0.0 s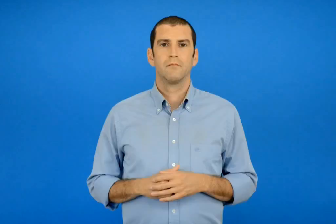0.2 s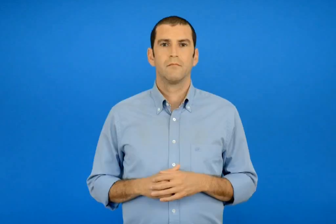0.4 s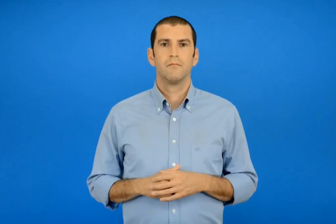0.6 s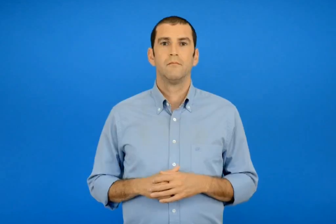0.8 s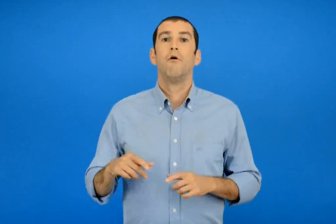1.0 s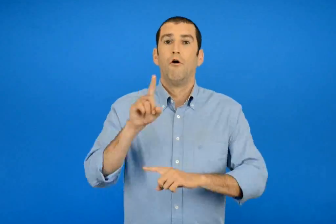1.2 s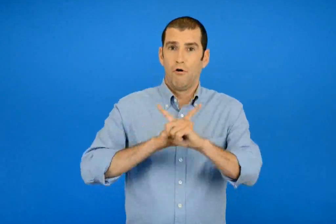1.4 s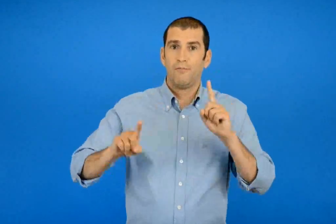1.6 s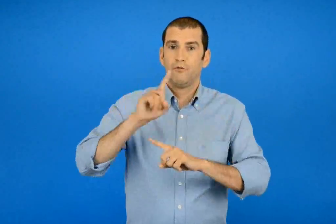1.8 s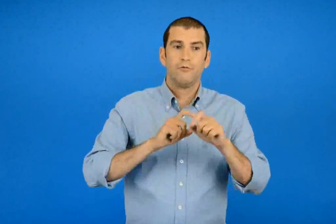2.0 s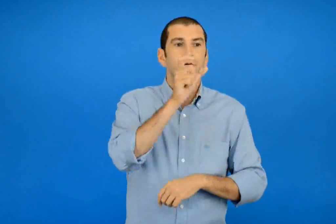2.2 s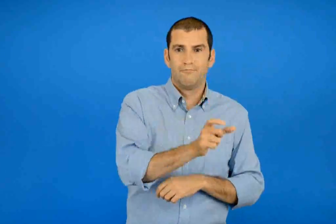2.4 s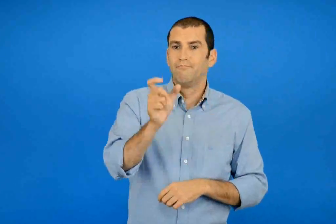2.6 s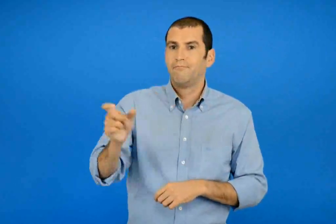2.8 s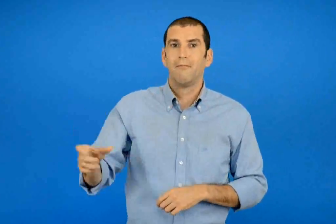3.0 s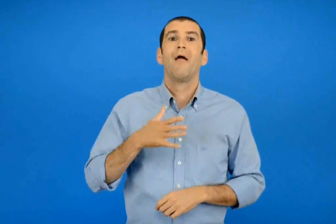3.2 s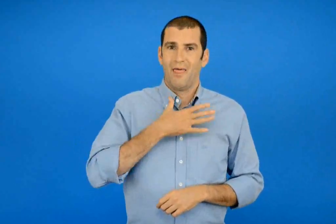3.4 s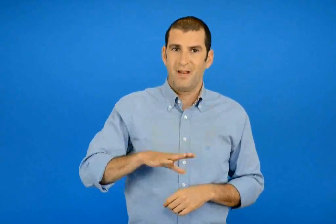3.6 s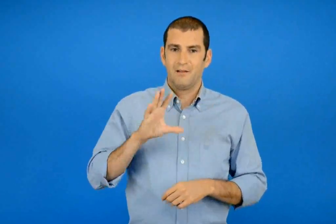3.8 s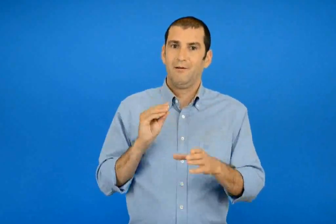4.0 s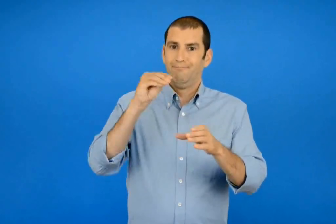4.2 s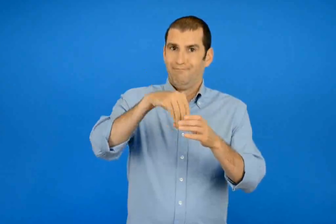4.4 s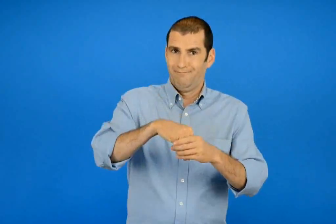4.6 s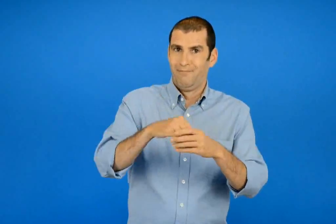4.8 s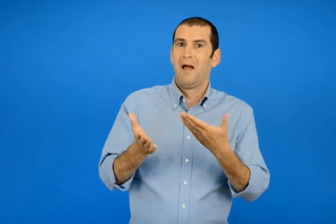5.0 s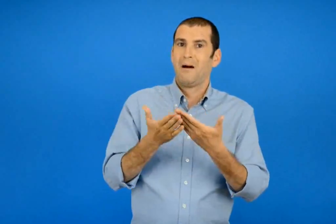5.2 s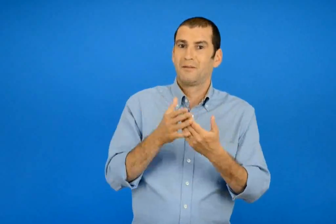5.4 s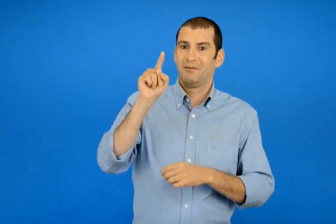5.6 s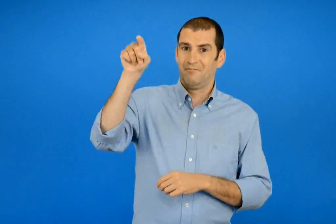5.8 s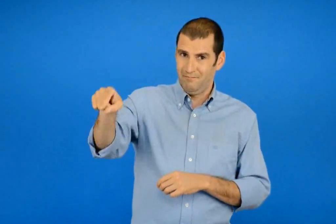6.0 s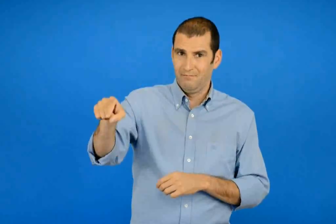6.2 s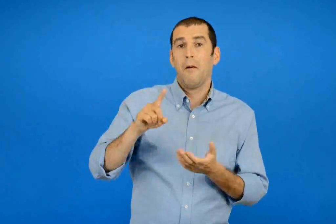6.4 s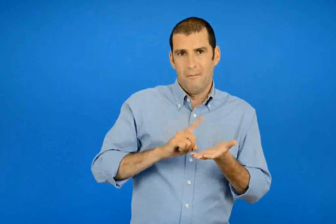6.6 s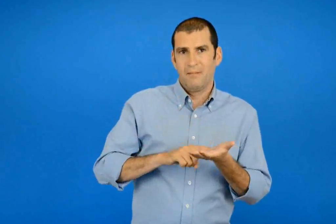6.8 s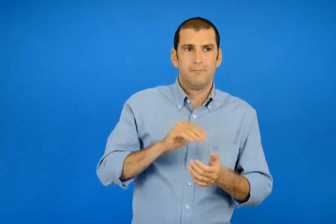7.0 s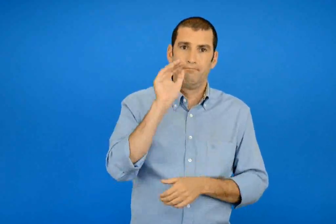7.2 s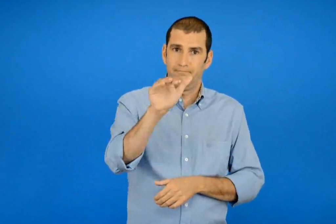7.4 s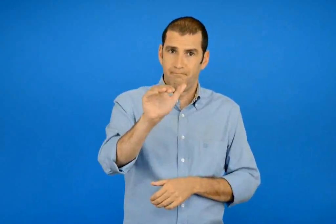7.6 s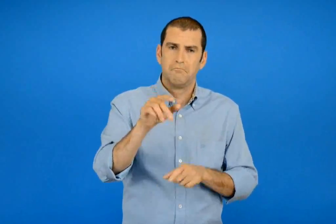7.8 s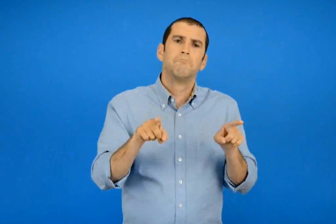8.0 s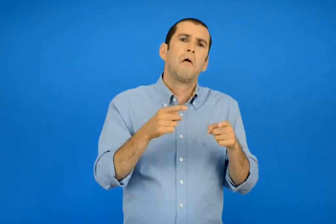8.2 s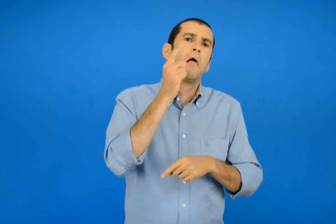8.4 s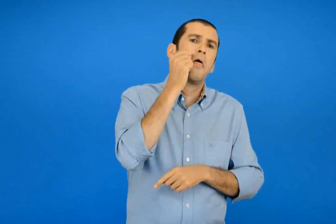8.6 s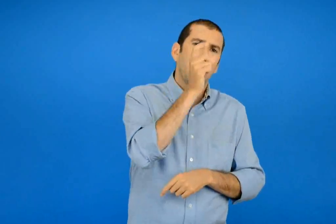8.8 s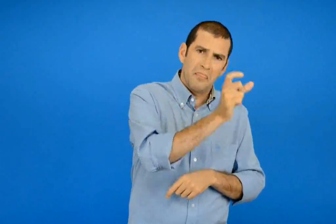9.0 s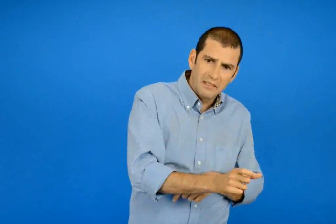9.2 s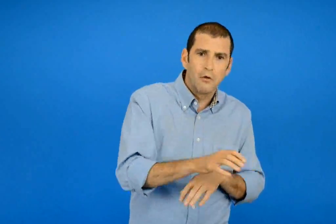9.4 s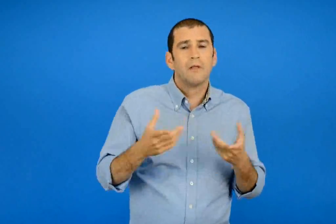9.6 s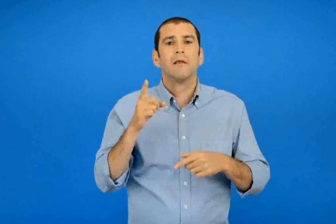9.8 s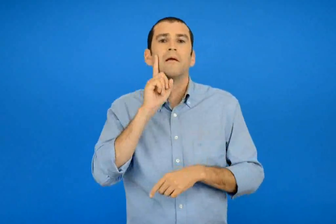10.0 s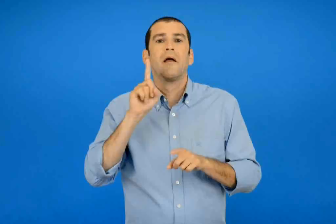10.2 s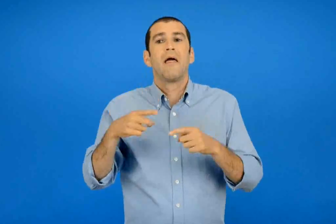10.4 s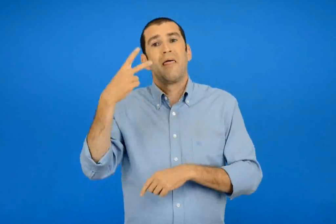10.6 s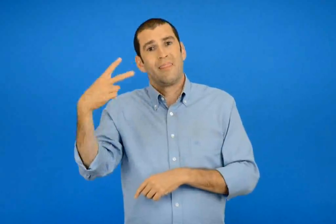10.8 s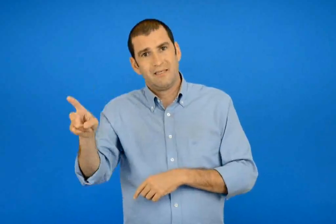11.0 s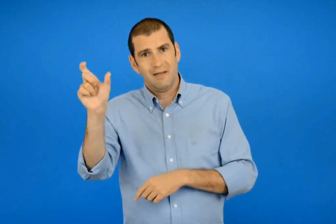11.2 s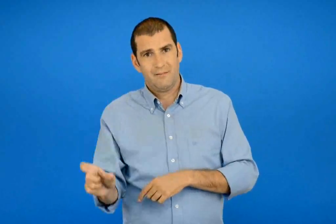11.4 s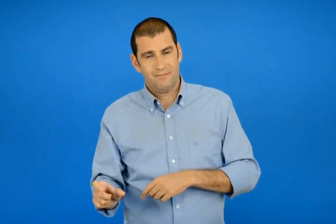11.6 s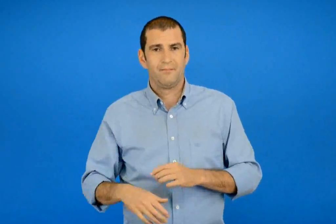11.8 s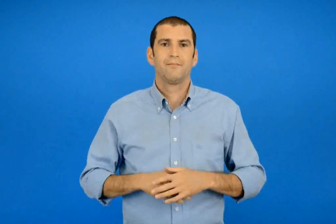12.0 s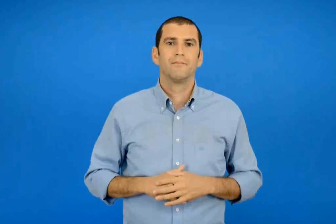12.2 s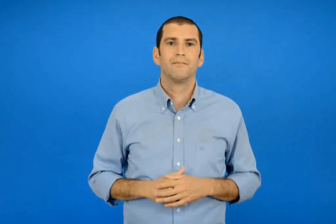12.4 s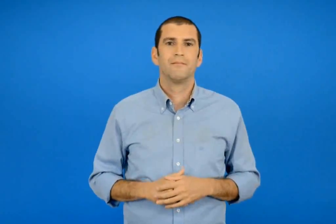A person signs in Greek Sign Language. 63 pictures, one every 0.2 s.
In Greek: όποιος επιθυμεί να λάβει μέρος στην επίσκεψη μπορεί να δηλώσει συμμετοχή στη δασκάλα η στο δάσκαλο της τάξης του
